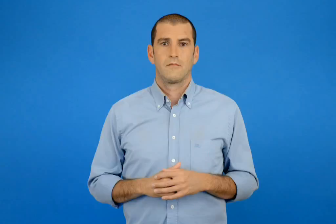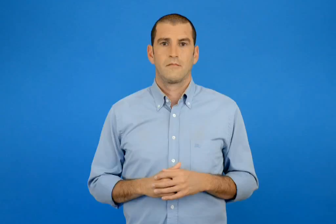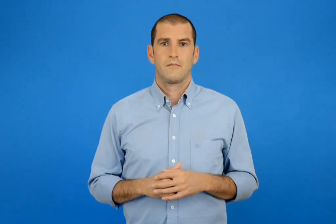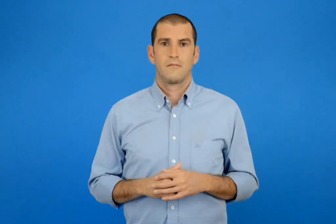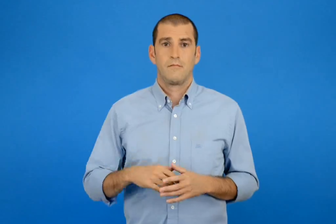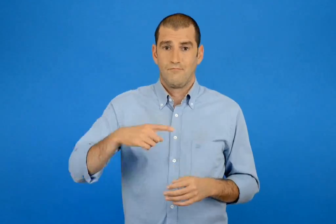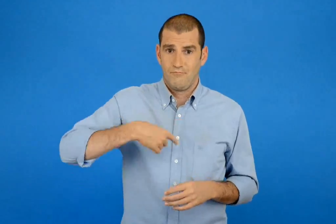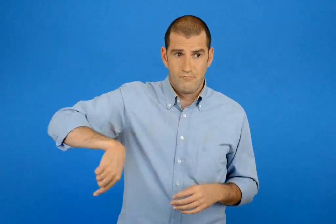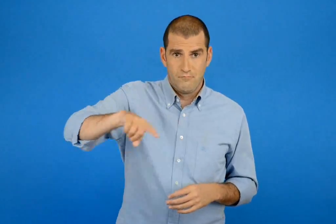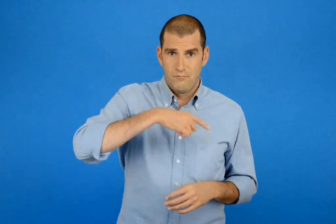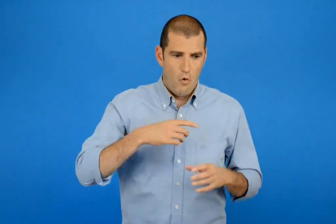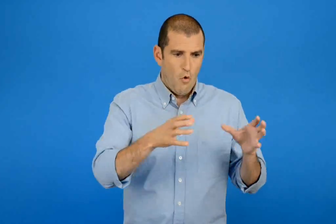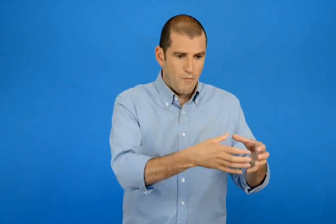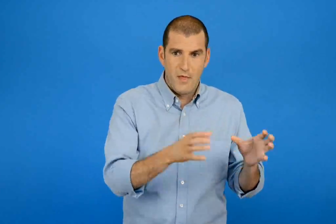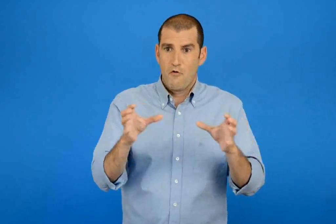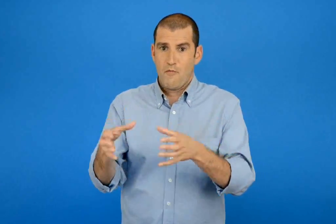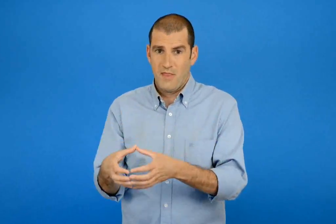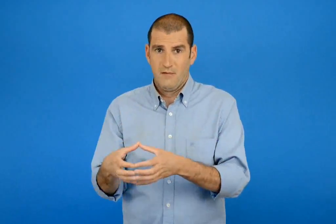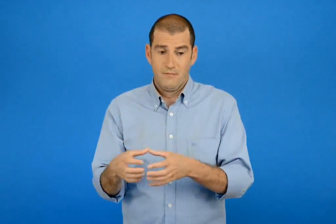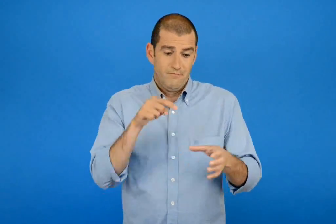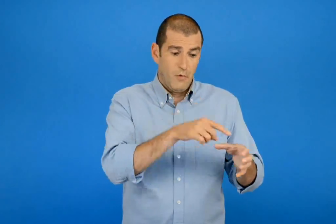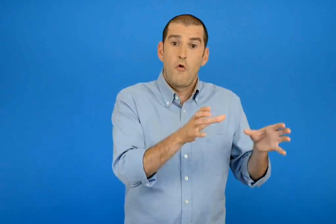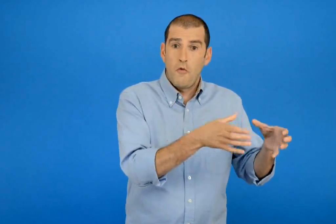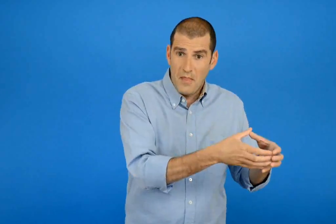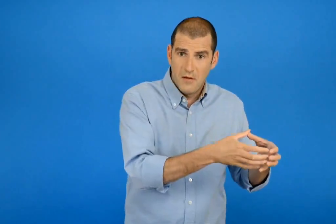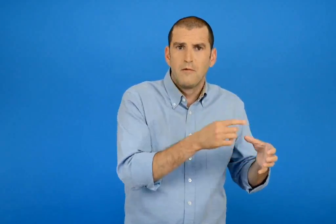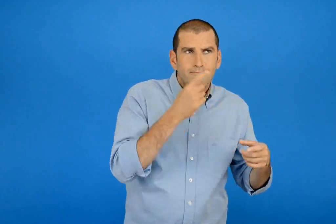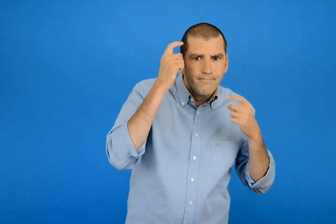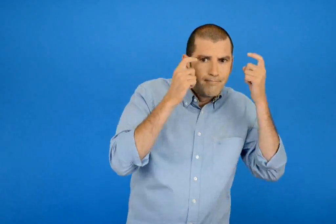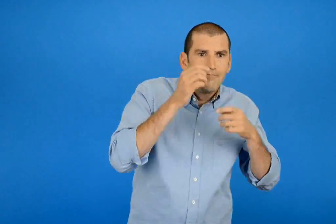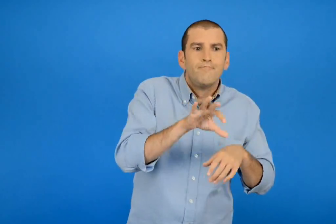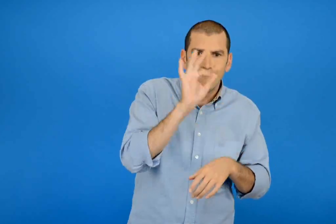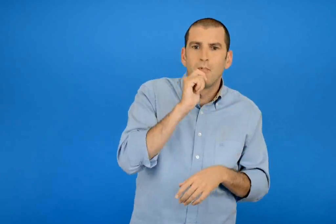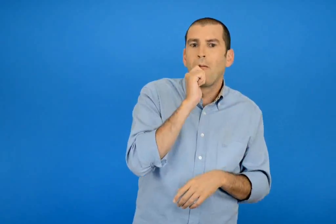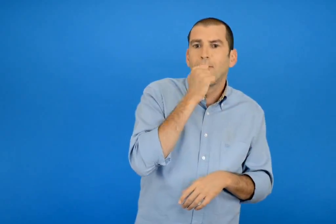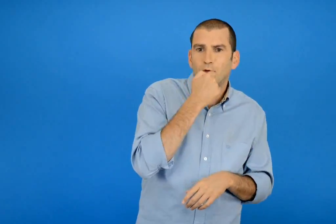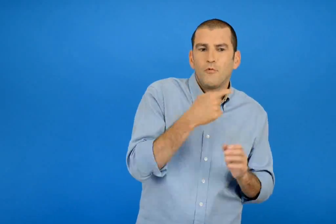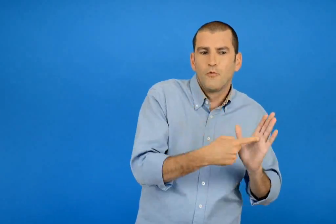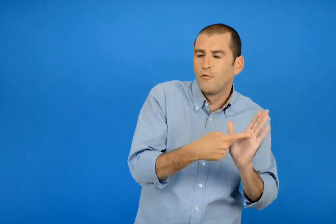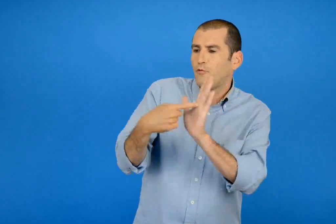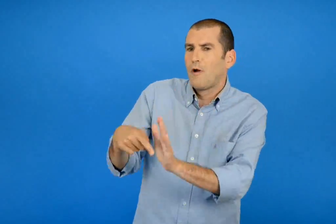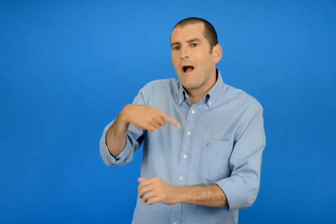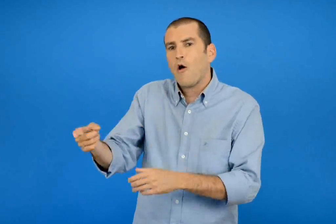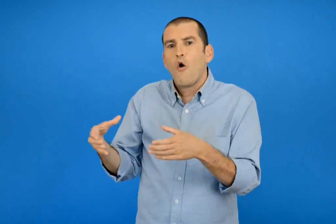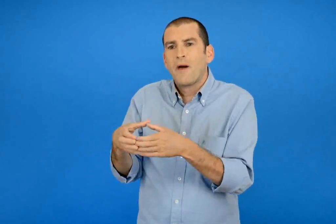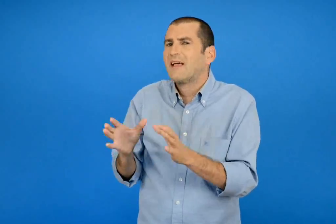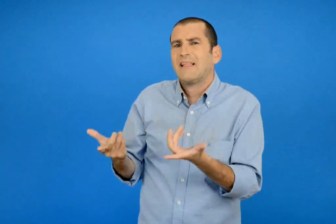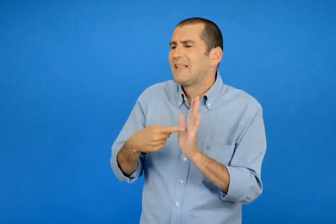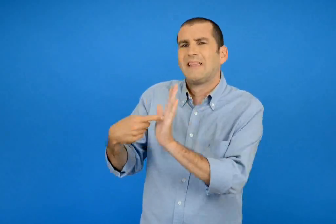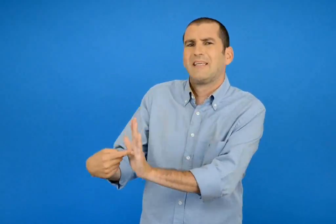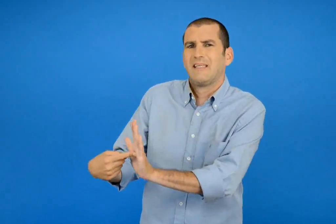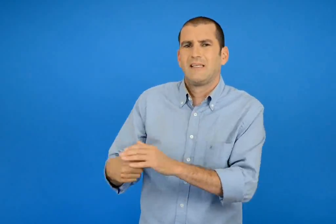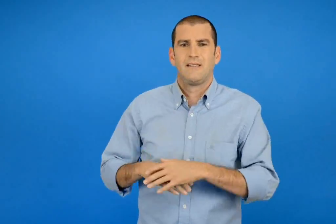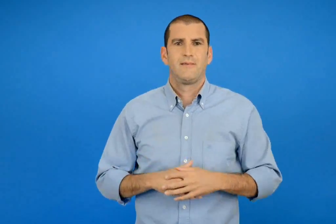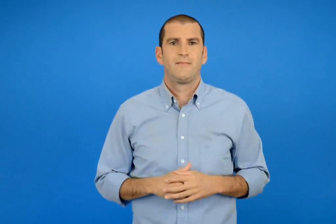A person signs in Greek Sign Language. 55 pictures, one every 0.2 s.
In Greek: χωριζόμαστε σε ομάδες κάθε ομάδα διαλέγει μυστικά τι θα παρουσιάσει στην άλλη ομάδα
